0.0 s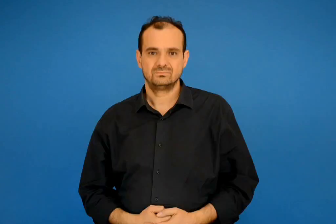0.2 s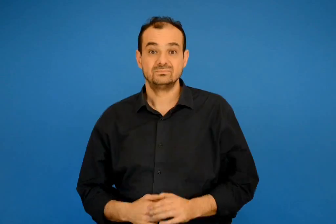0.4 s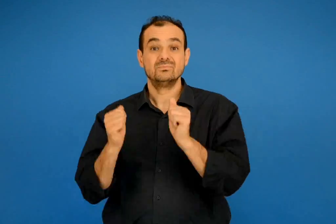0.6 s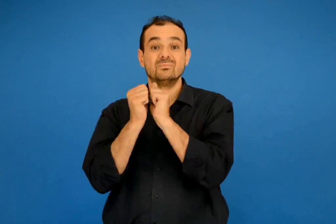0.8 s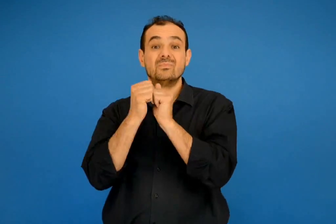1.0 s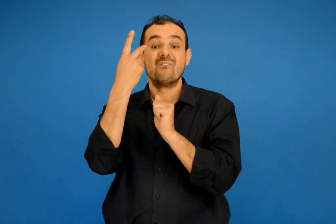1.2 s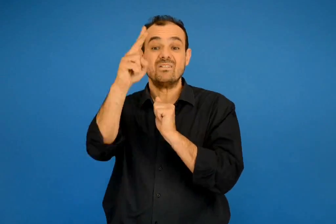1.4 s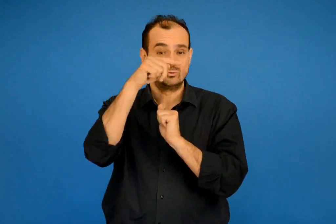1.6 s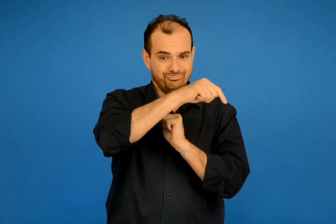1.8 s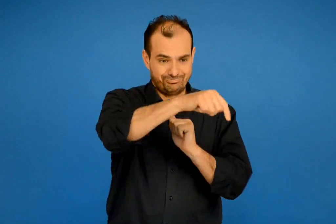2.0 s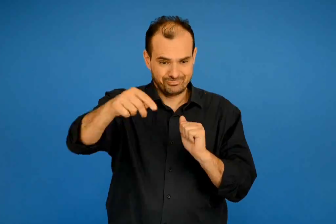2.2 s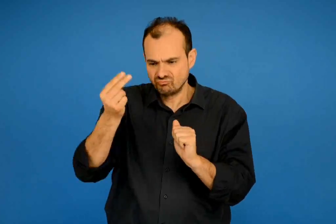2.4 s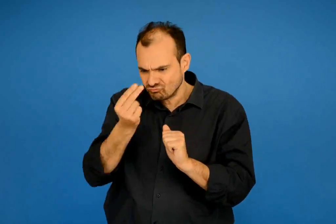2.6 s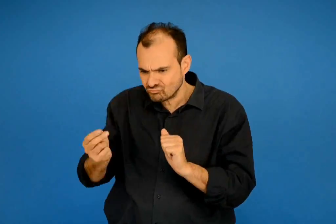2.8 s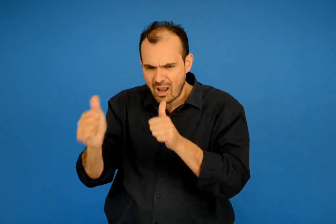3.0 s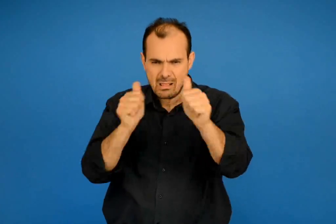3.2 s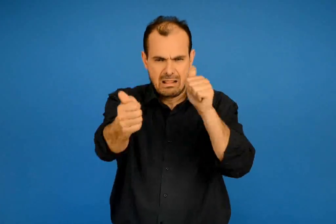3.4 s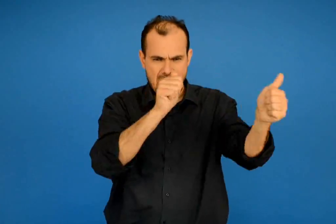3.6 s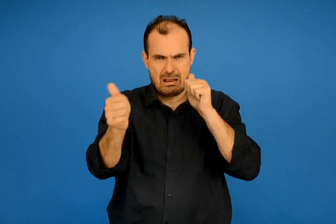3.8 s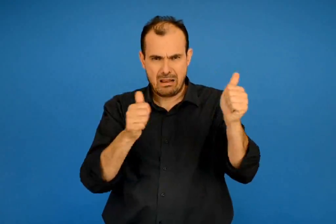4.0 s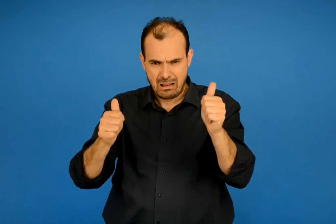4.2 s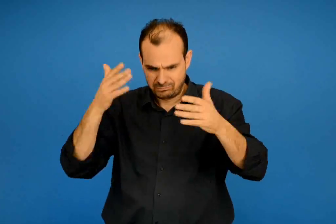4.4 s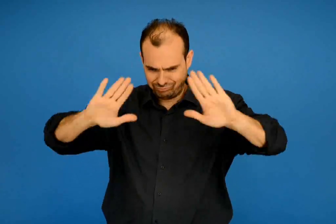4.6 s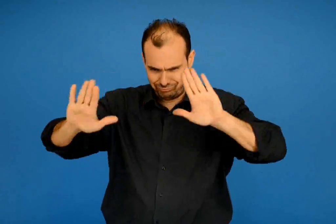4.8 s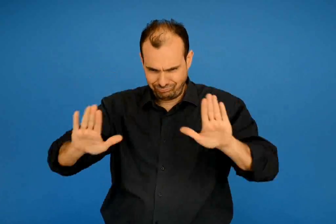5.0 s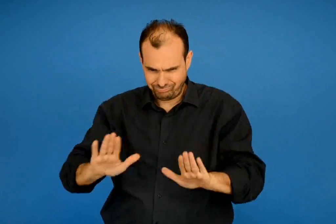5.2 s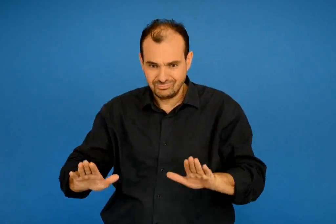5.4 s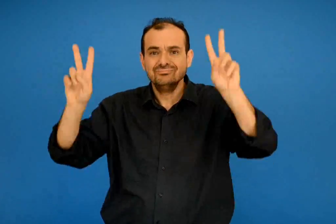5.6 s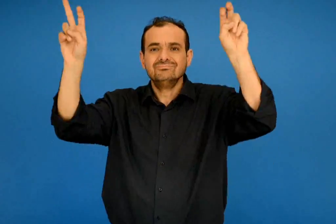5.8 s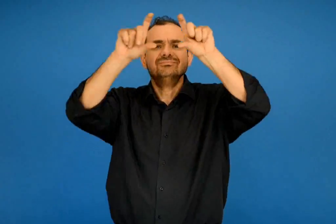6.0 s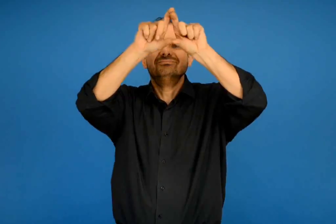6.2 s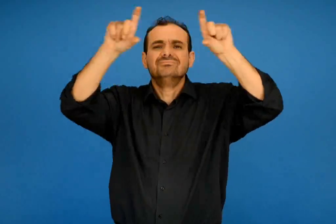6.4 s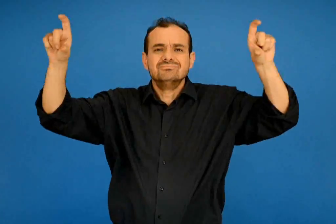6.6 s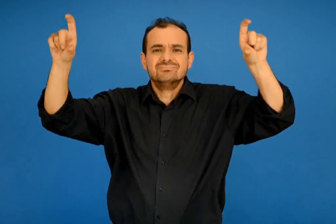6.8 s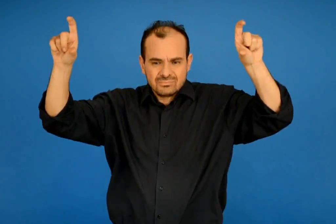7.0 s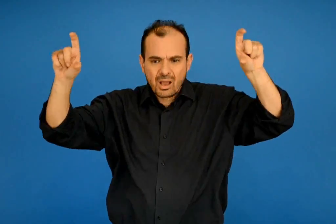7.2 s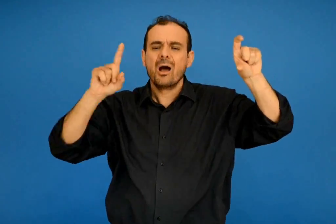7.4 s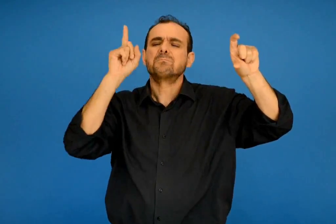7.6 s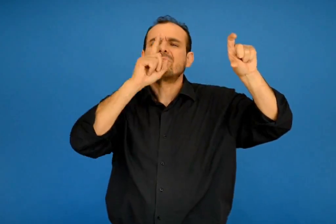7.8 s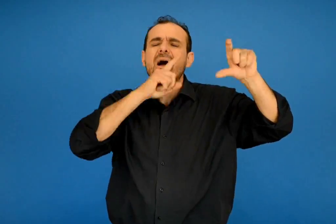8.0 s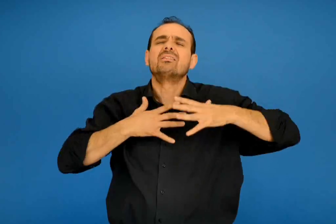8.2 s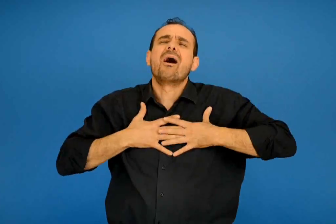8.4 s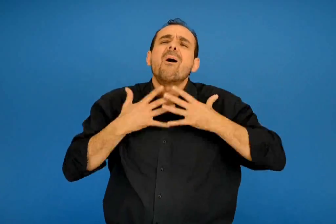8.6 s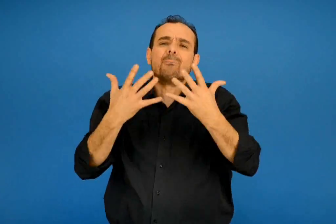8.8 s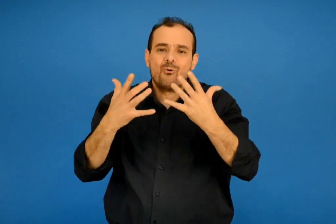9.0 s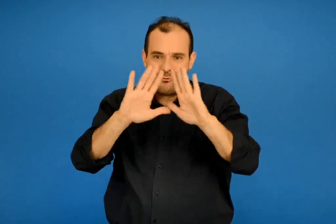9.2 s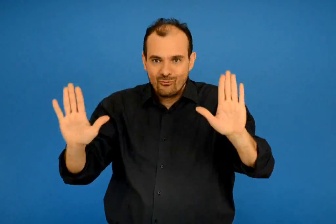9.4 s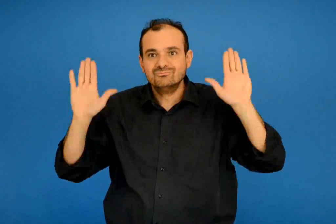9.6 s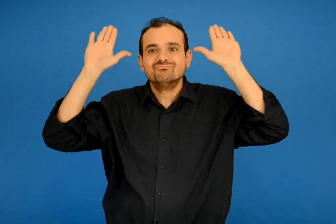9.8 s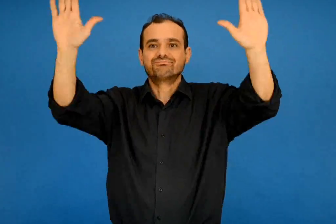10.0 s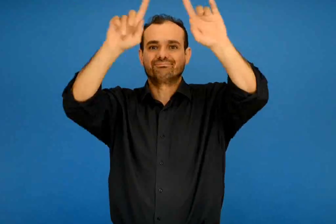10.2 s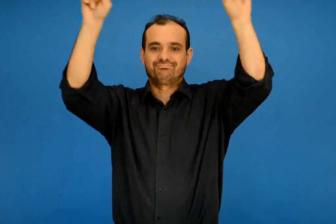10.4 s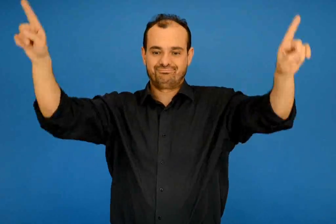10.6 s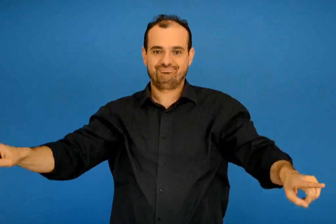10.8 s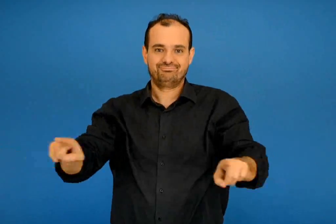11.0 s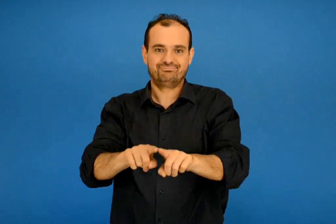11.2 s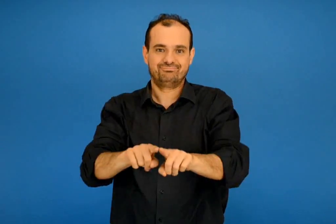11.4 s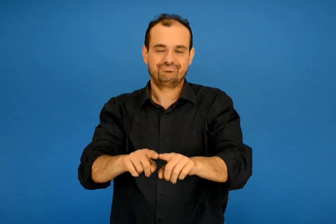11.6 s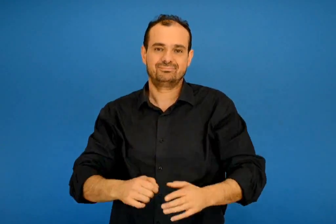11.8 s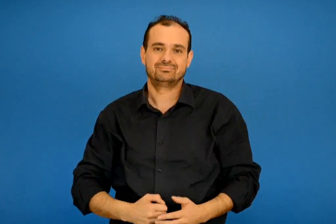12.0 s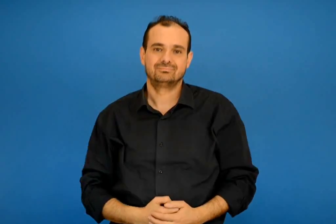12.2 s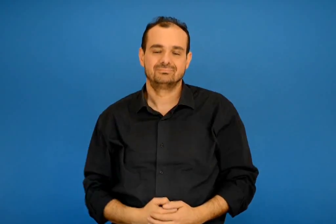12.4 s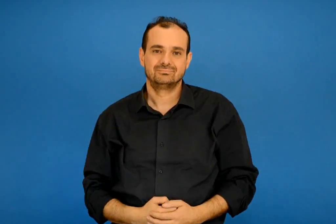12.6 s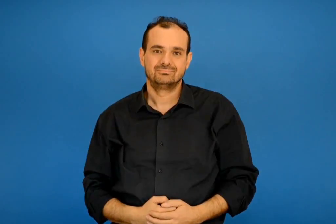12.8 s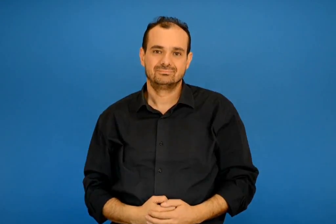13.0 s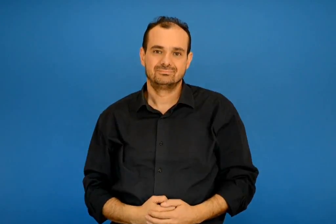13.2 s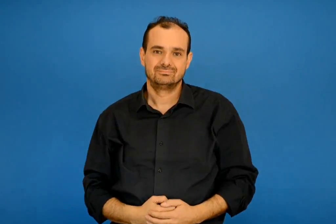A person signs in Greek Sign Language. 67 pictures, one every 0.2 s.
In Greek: με τους φίλους σου μπορείτε να ζωγραφίσετε ο καθένας το δικό του ψέμα και να δημιουργήσετε όλοι μαζί ένα έργο με τίτλο τα ψέματα που αγαπώ
